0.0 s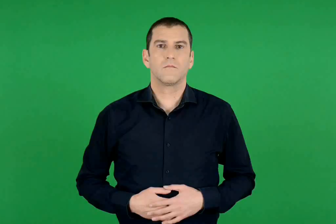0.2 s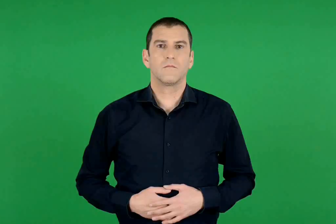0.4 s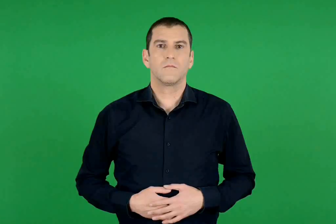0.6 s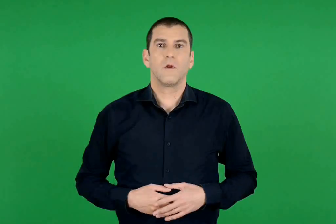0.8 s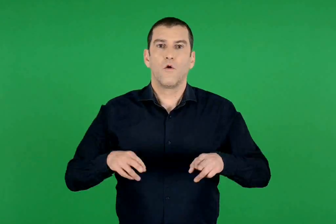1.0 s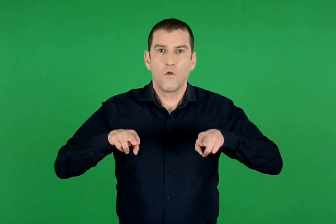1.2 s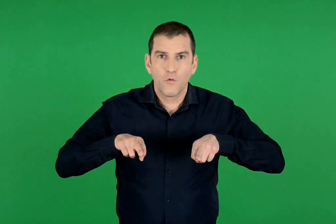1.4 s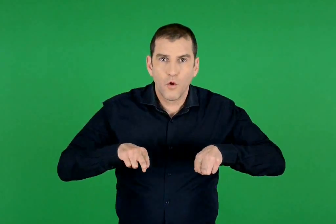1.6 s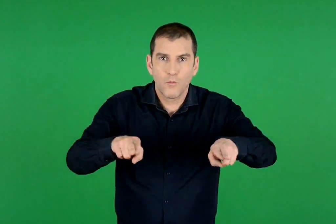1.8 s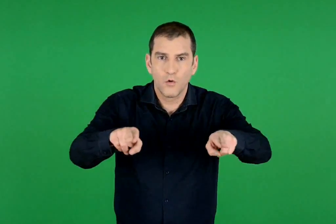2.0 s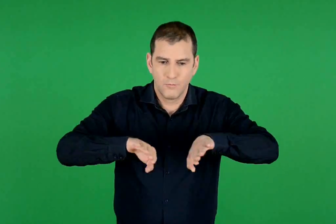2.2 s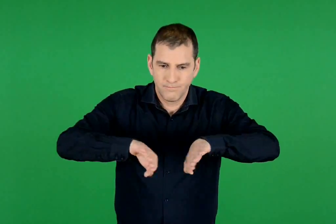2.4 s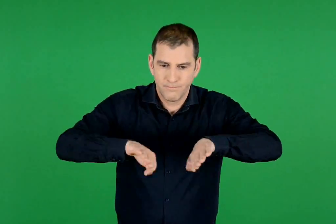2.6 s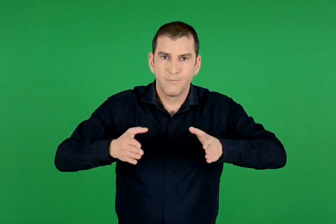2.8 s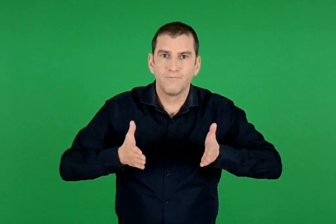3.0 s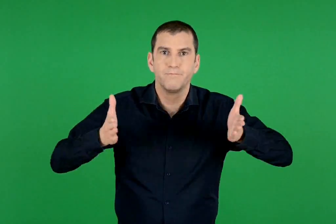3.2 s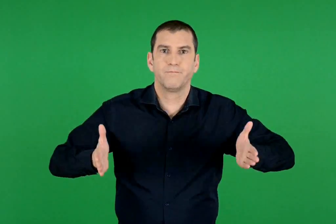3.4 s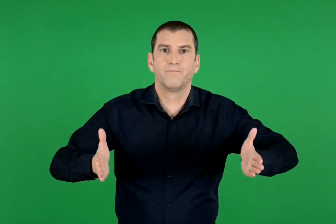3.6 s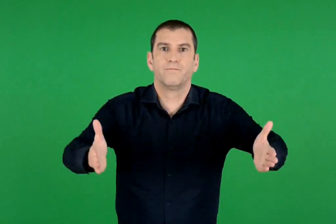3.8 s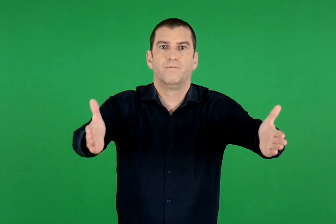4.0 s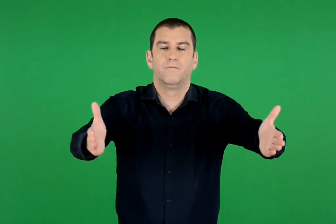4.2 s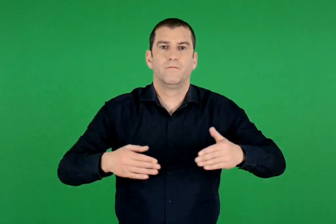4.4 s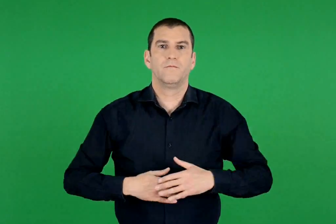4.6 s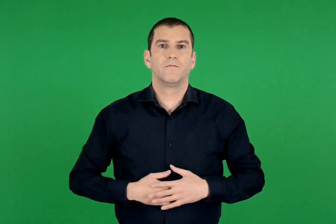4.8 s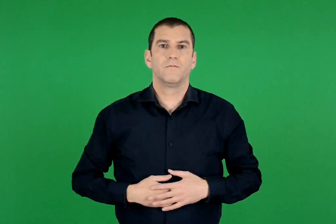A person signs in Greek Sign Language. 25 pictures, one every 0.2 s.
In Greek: διάνοιξη δρόμου
